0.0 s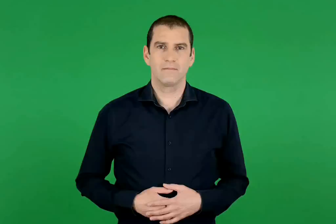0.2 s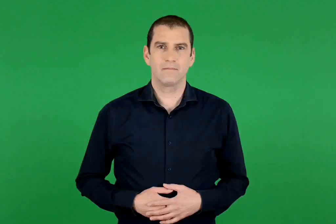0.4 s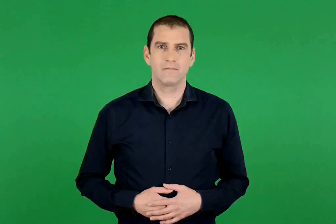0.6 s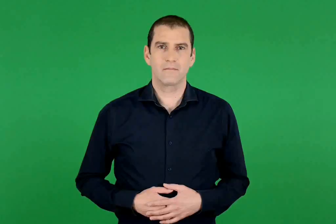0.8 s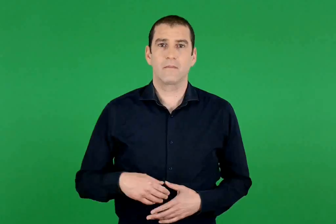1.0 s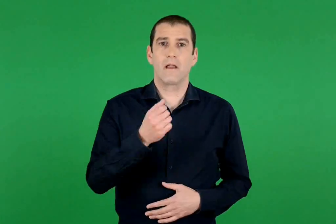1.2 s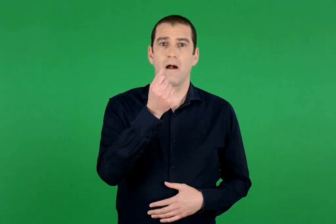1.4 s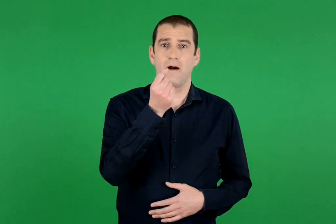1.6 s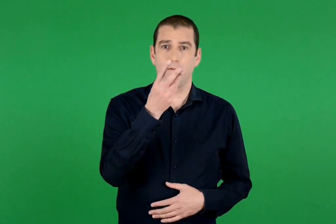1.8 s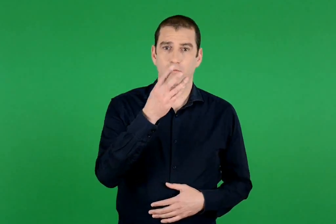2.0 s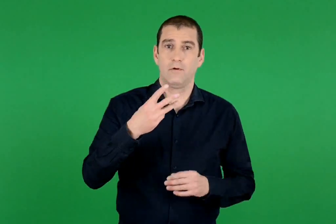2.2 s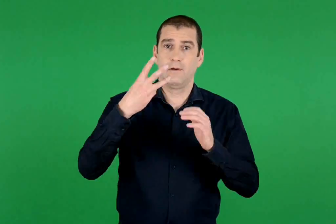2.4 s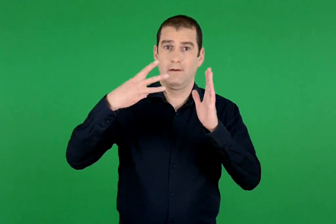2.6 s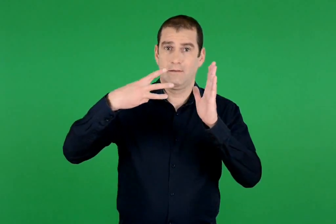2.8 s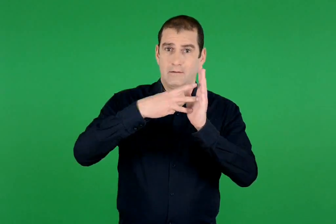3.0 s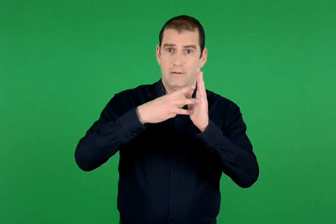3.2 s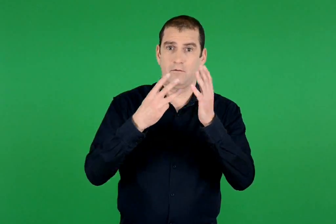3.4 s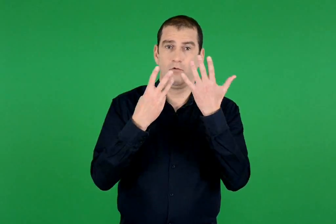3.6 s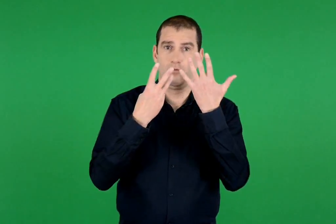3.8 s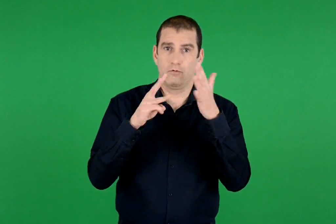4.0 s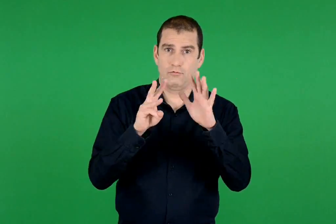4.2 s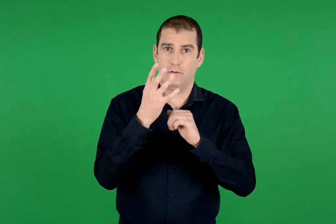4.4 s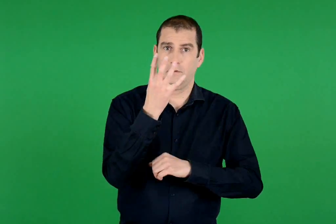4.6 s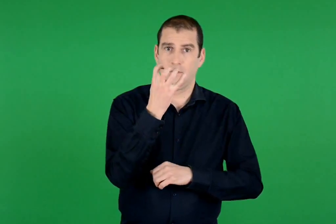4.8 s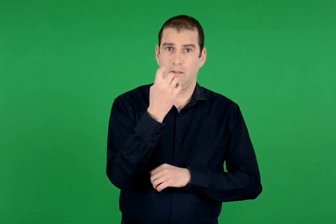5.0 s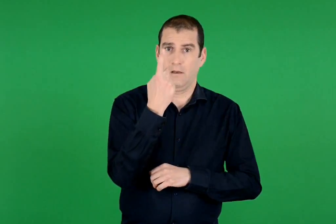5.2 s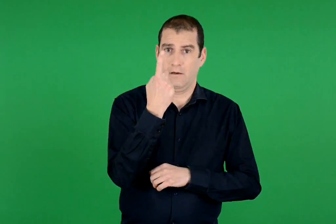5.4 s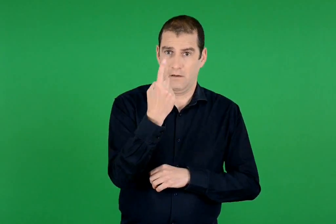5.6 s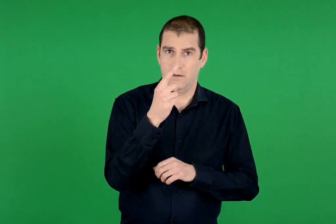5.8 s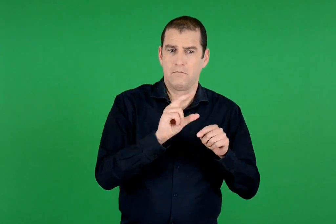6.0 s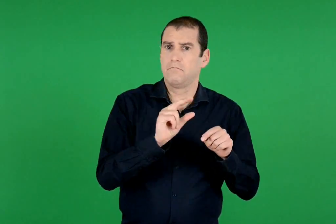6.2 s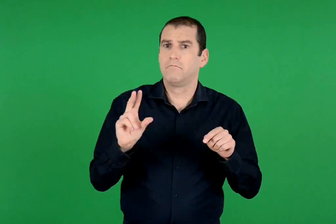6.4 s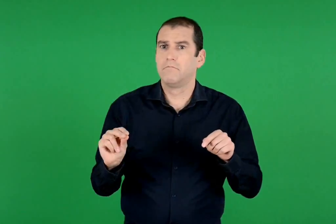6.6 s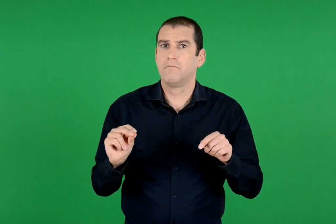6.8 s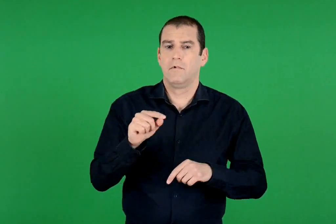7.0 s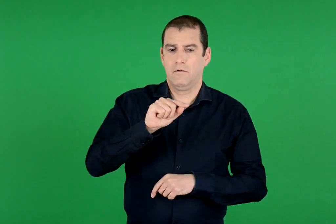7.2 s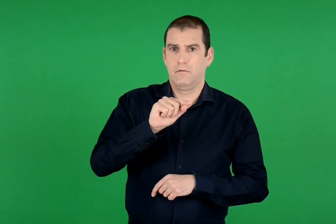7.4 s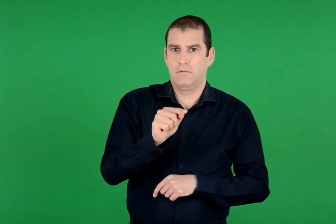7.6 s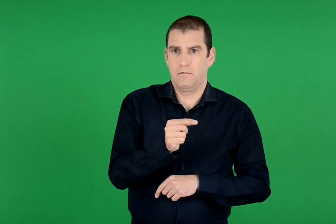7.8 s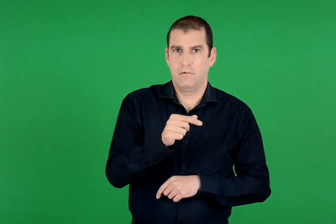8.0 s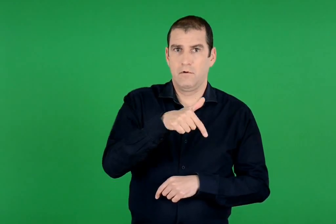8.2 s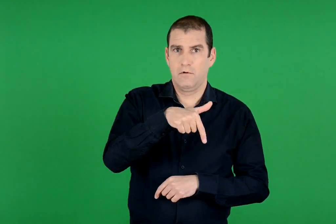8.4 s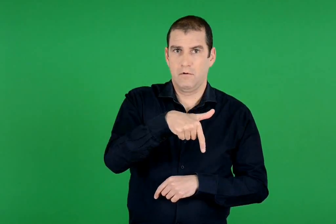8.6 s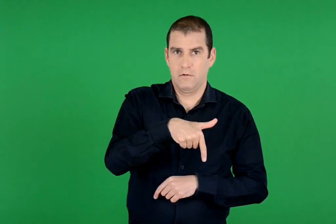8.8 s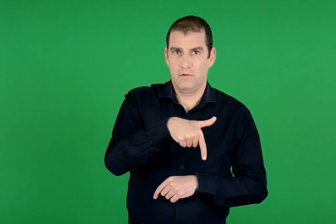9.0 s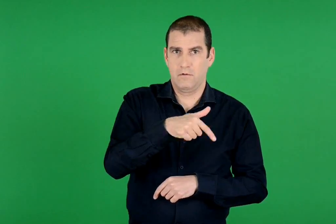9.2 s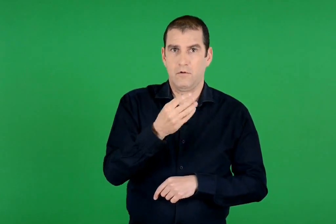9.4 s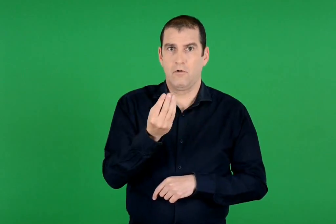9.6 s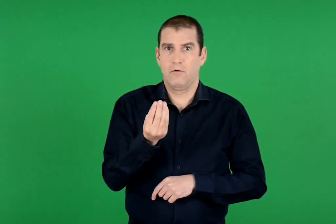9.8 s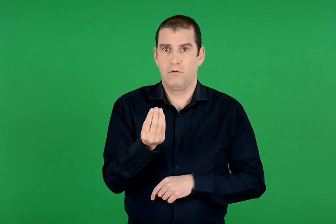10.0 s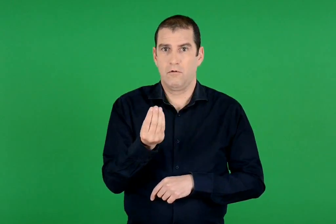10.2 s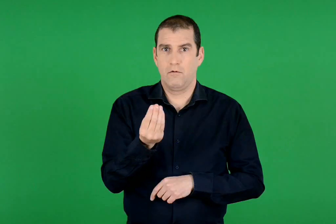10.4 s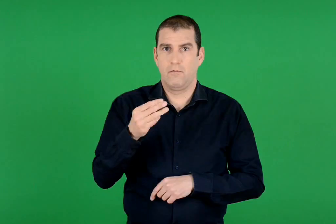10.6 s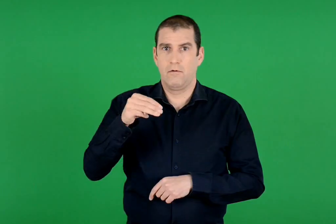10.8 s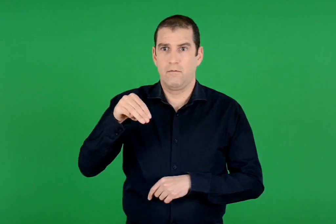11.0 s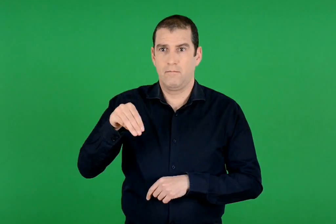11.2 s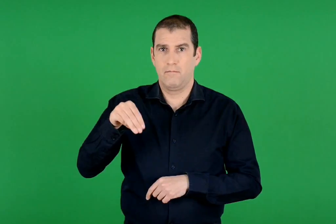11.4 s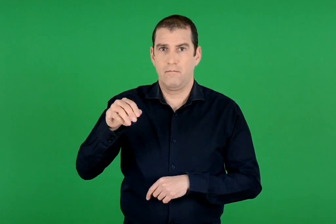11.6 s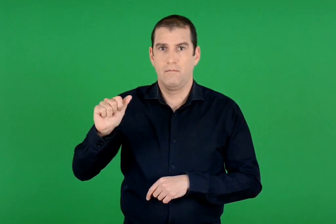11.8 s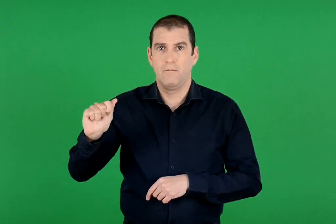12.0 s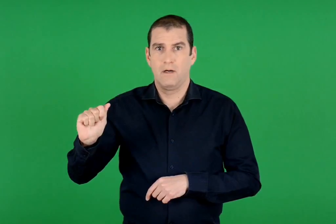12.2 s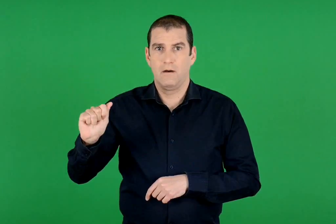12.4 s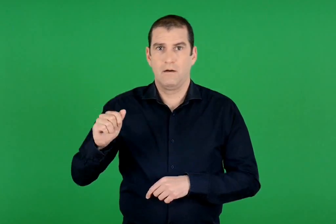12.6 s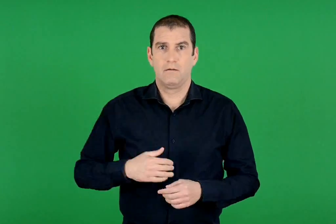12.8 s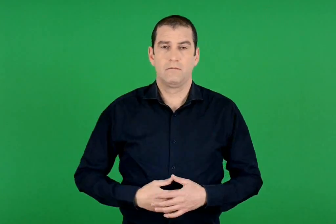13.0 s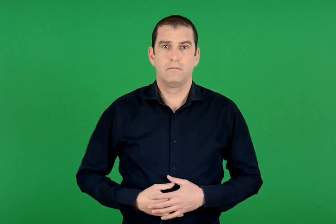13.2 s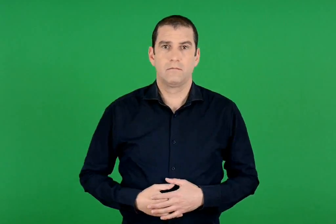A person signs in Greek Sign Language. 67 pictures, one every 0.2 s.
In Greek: ο αριθμός 3.841 γράφεται , γ ω μ α
